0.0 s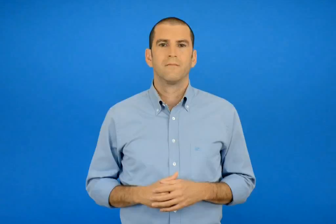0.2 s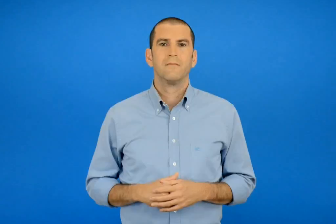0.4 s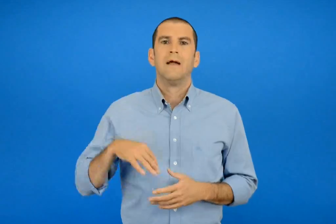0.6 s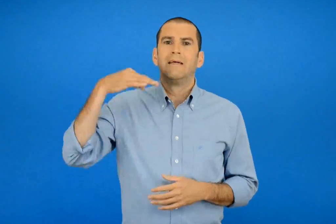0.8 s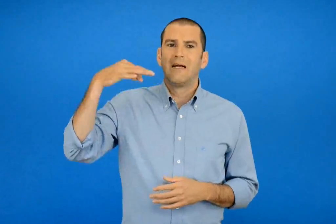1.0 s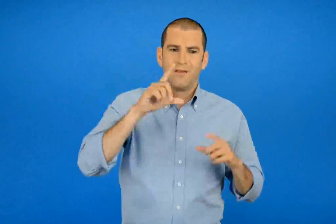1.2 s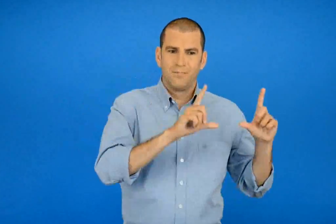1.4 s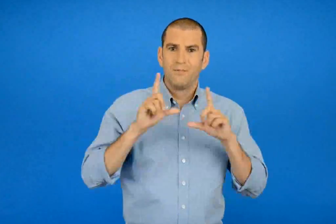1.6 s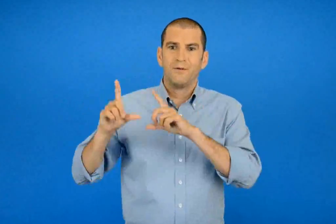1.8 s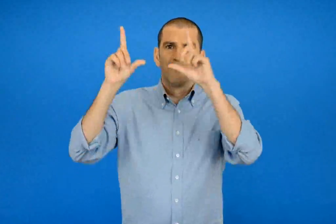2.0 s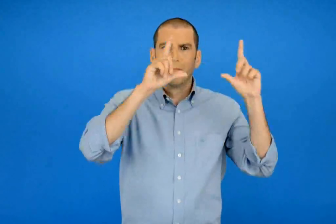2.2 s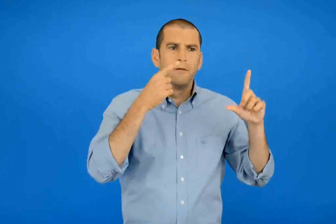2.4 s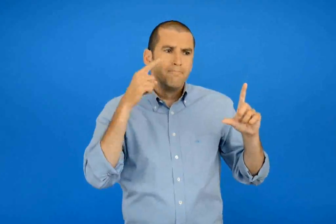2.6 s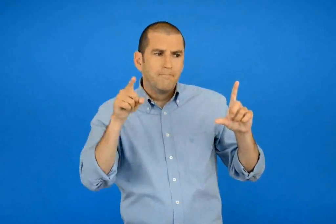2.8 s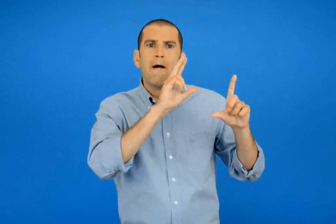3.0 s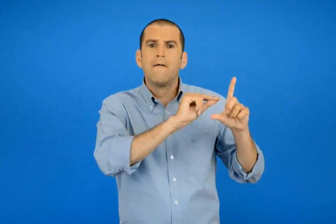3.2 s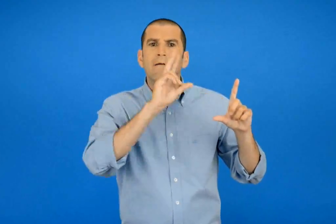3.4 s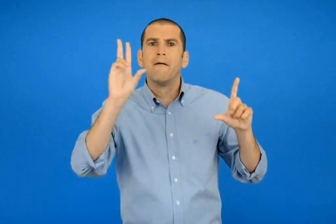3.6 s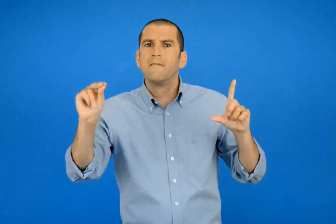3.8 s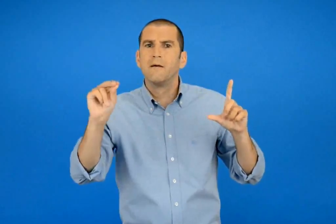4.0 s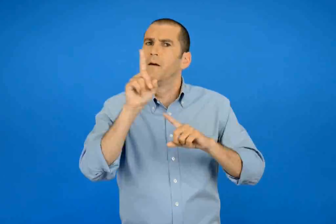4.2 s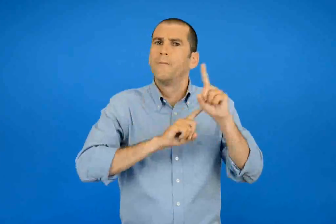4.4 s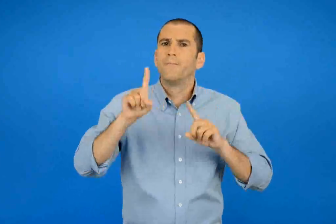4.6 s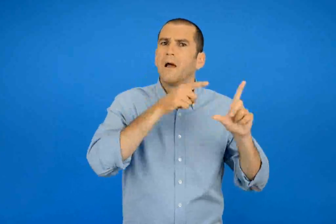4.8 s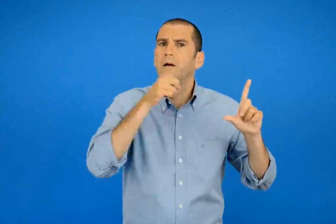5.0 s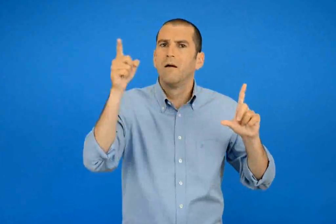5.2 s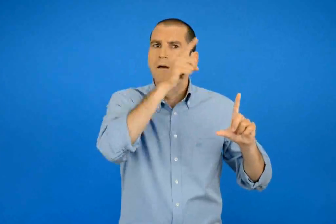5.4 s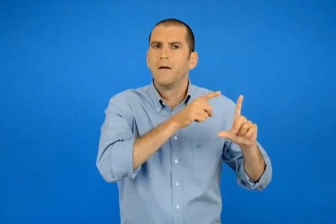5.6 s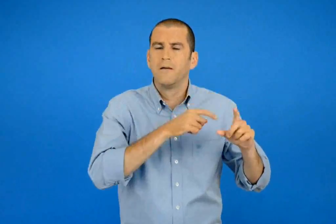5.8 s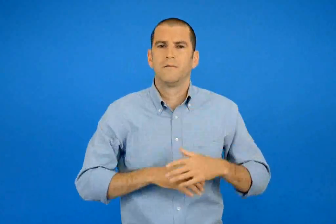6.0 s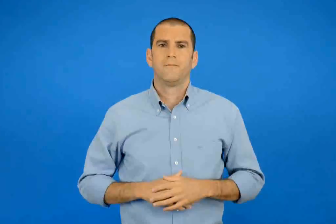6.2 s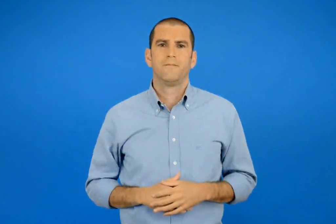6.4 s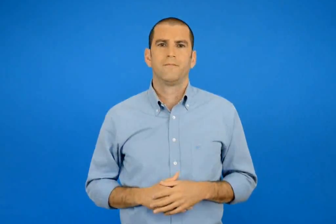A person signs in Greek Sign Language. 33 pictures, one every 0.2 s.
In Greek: ποιές σελίδες μοιάζουν μεταξύ τους ;
